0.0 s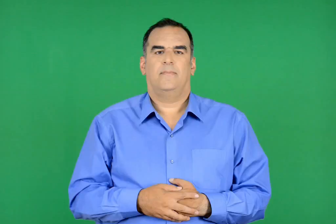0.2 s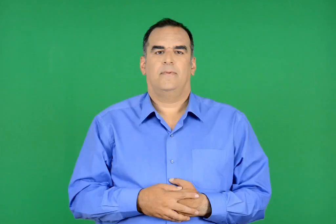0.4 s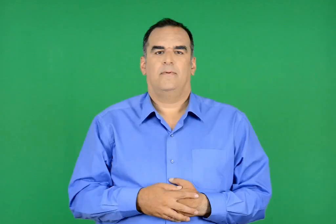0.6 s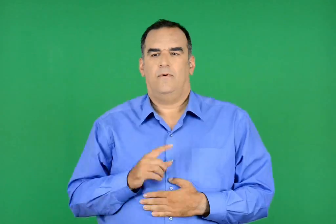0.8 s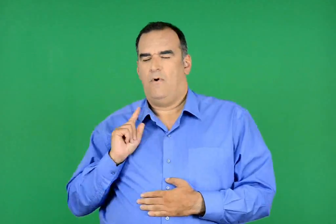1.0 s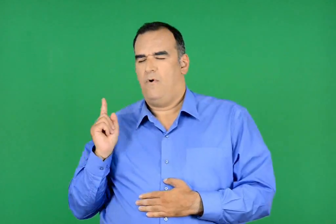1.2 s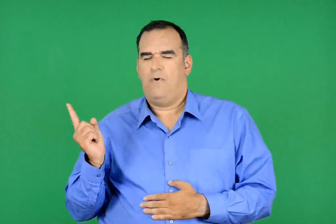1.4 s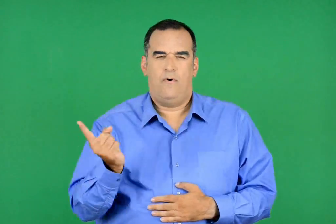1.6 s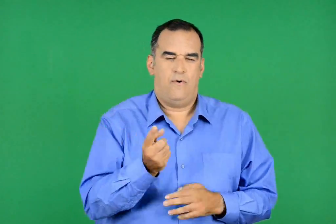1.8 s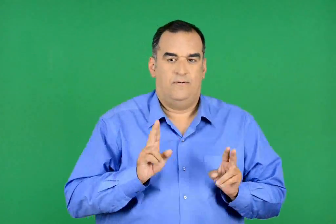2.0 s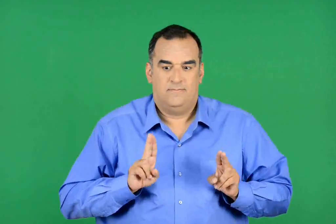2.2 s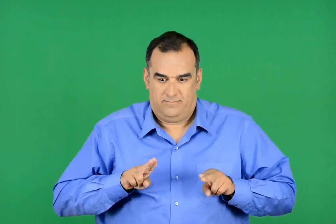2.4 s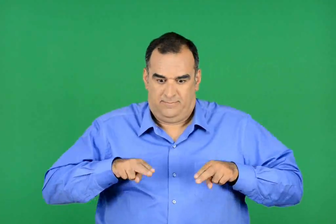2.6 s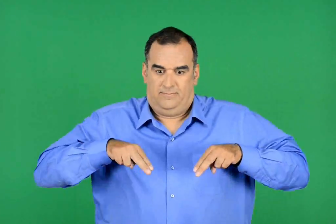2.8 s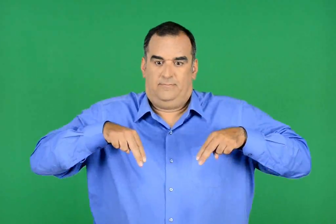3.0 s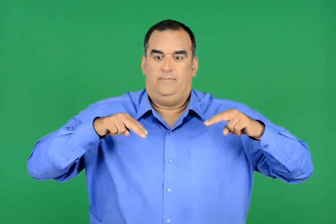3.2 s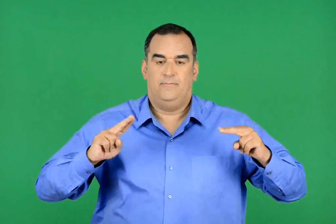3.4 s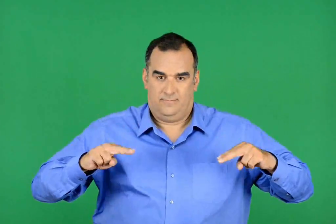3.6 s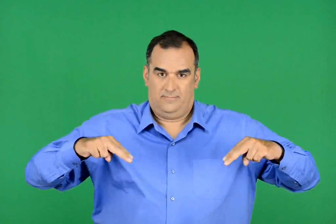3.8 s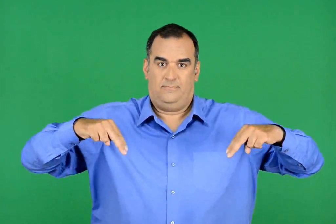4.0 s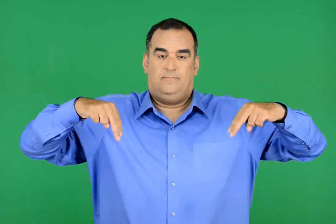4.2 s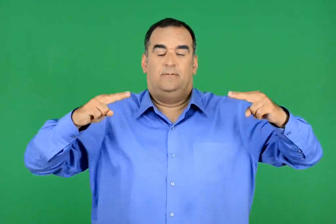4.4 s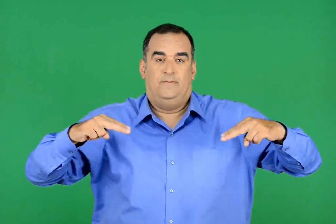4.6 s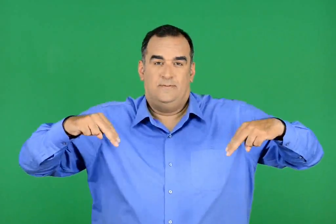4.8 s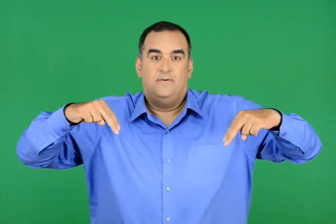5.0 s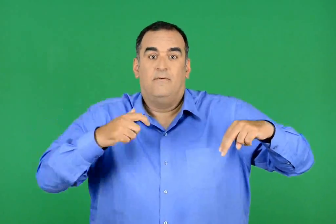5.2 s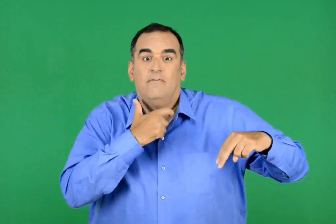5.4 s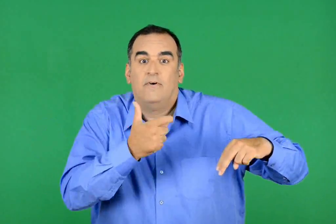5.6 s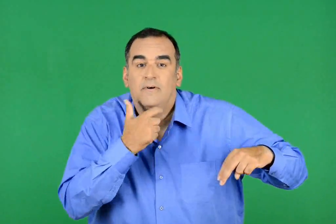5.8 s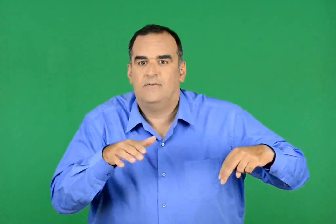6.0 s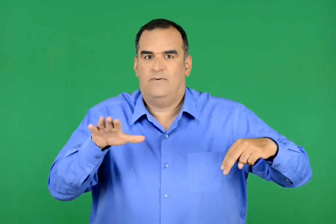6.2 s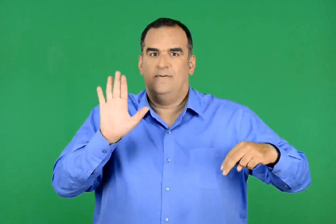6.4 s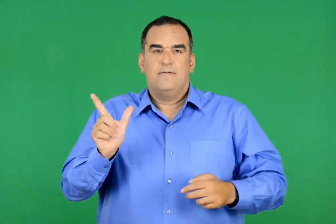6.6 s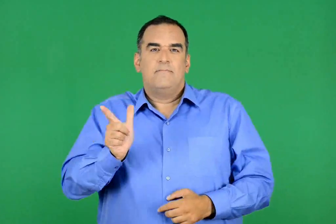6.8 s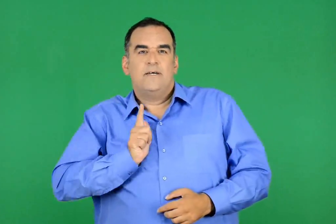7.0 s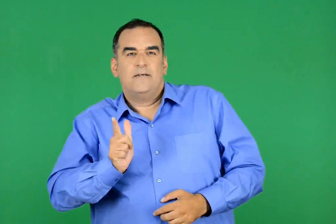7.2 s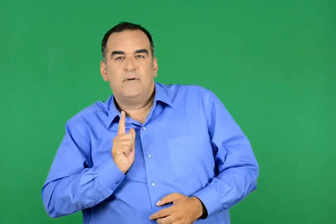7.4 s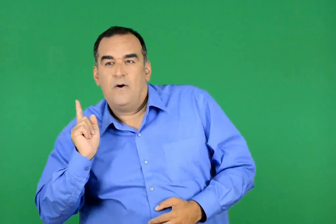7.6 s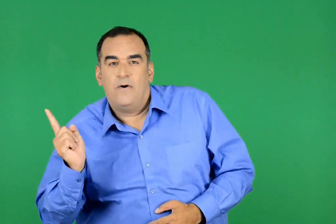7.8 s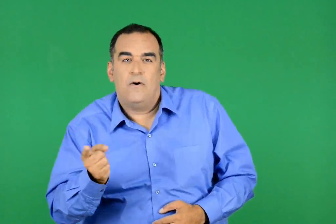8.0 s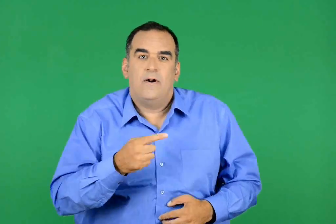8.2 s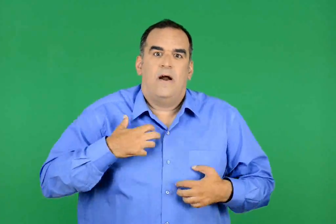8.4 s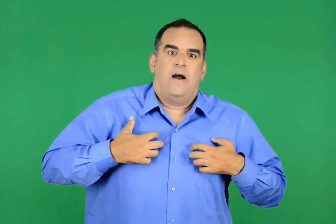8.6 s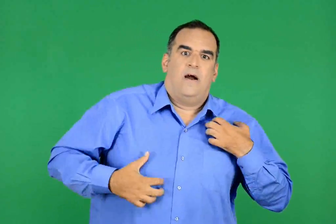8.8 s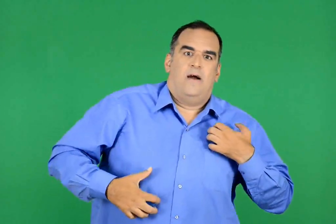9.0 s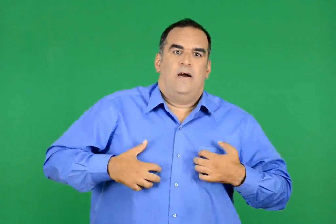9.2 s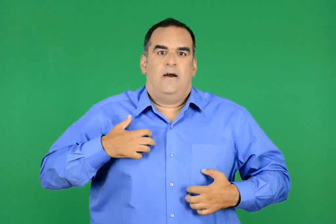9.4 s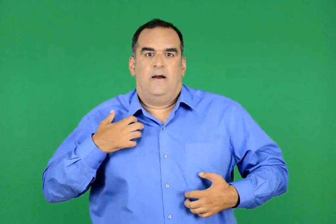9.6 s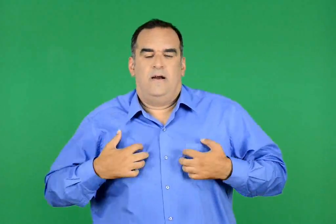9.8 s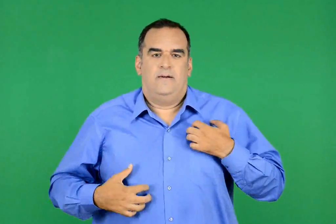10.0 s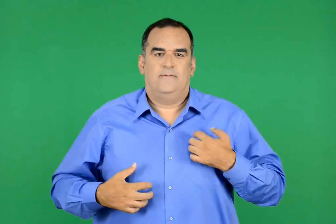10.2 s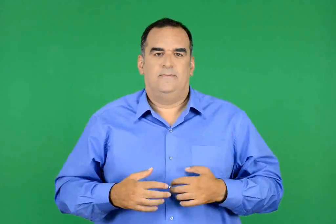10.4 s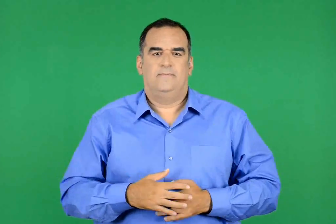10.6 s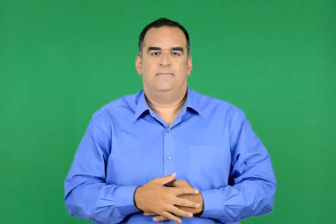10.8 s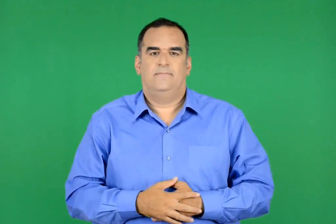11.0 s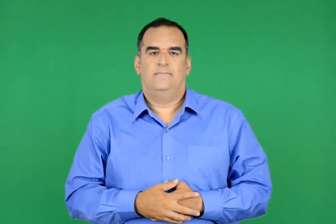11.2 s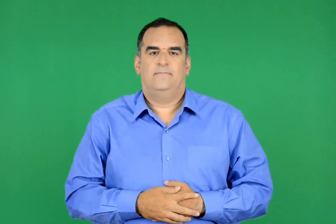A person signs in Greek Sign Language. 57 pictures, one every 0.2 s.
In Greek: σηκώνονται όλοι όρθιοι. δε φωνάζουν. περιμένουν. με αγωνία
